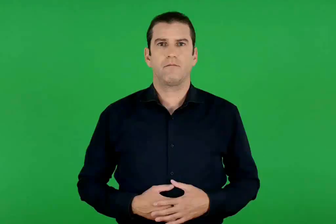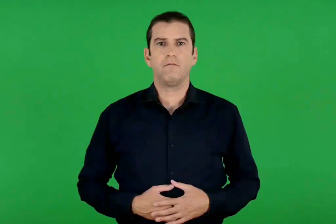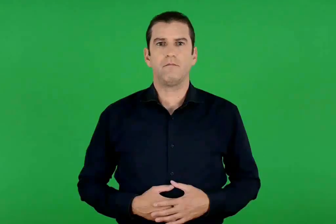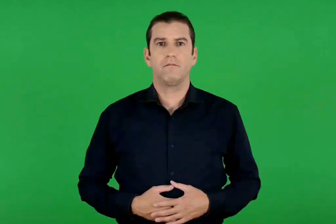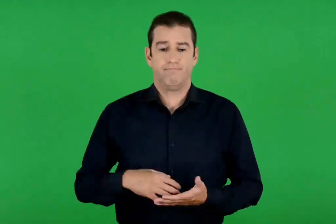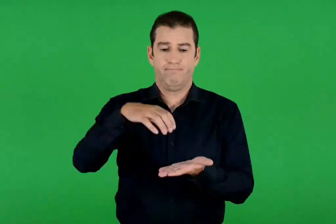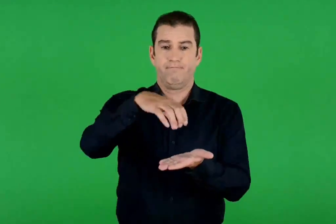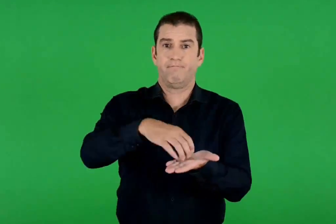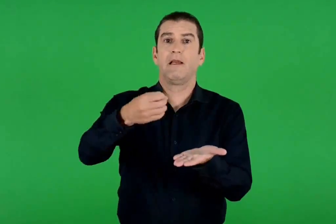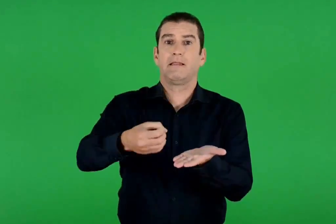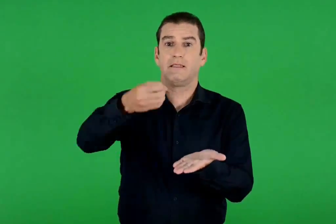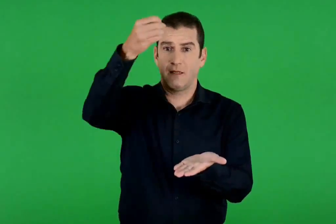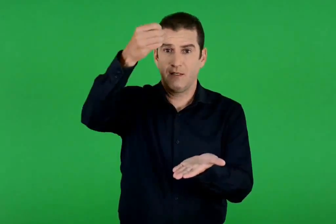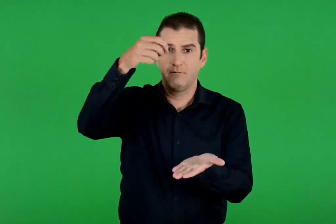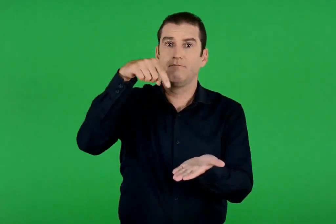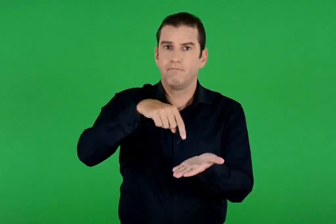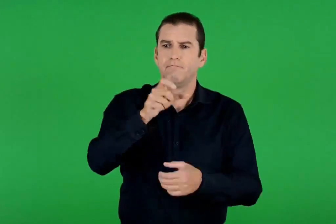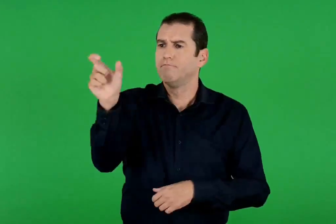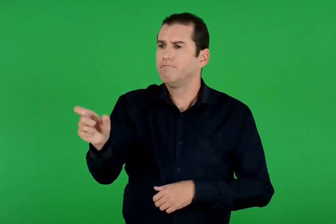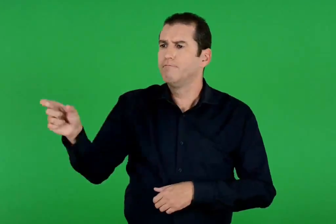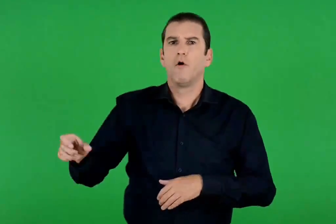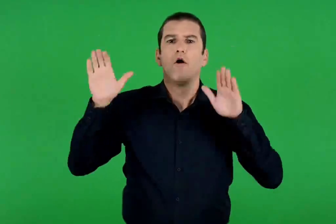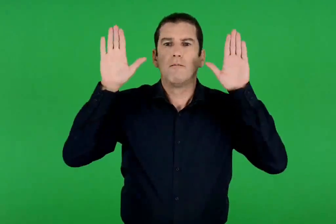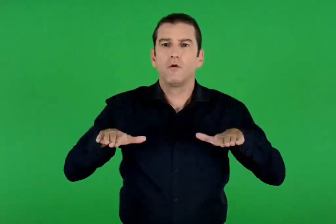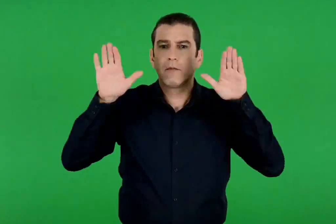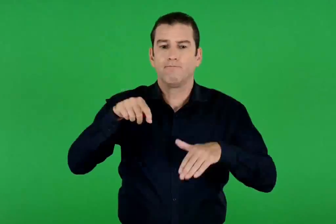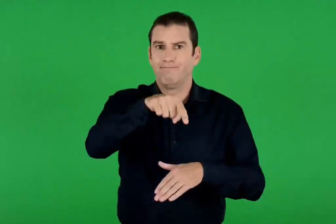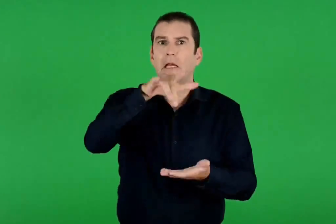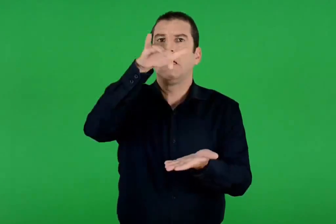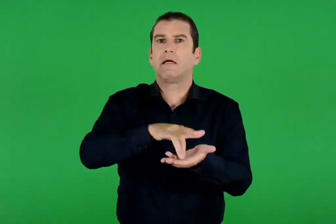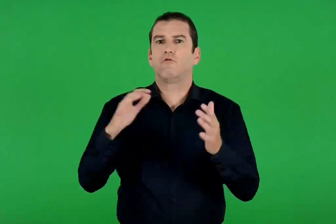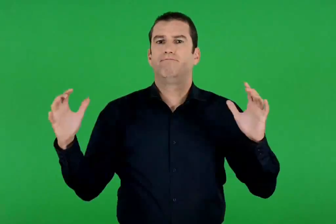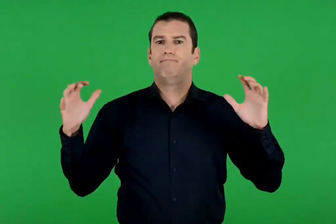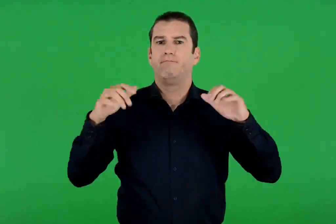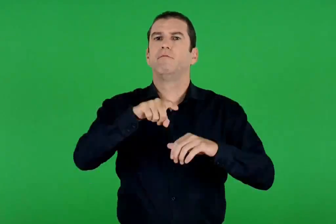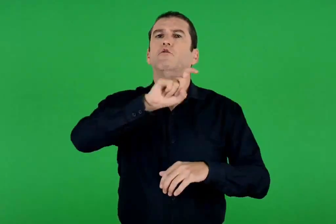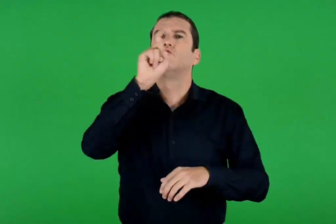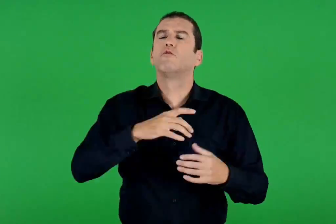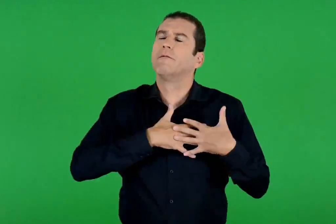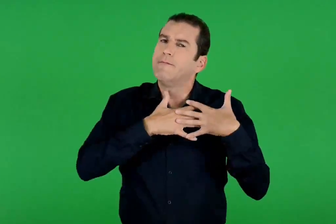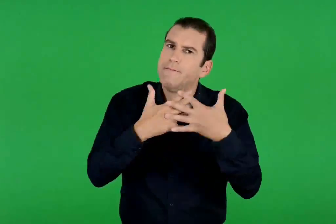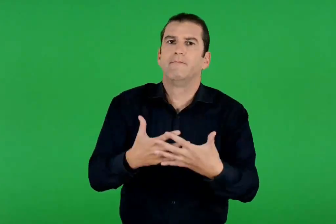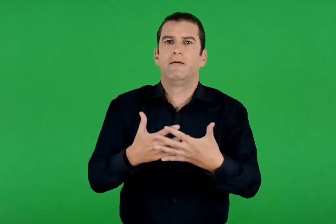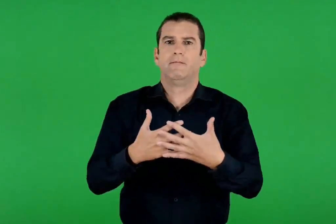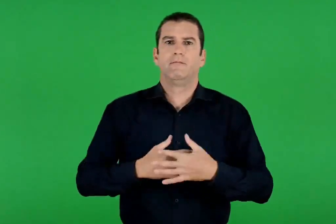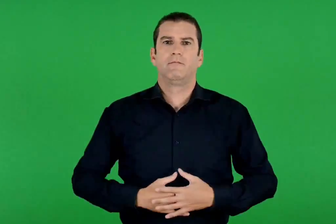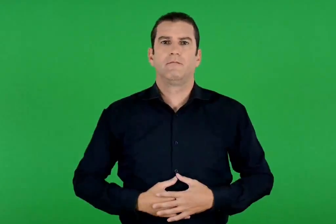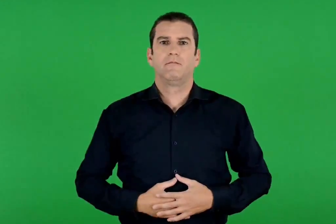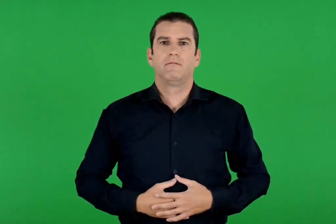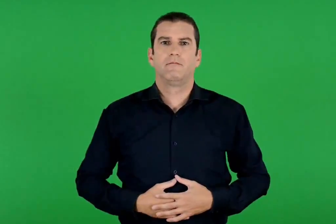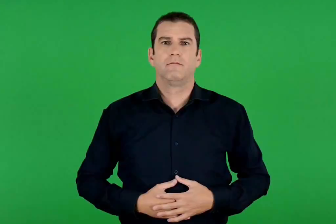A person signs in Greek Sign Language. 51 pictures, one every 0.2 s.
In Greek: το τζαμί αποτελεί το κέντρο της λατρευτικής ζωής των μουσουλμάνων
